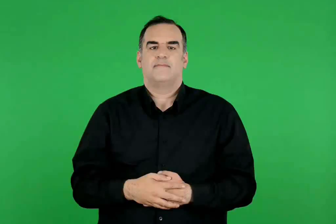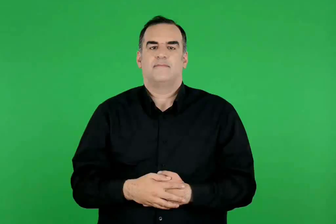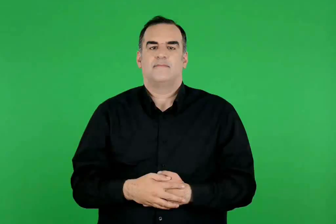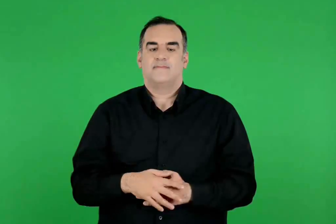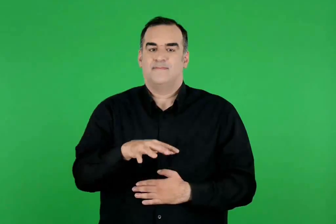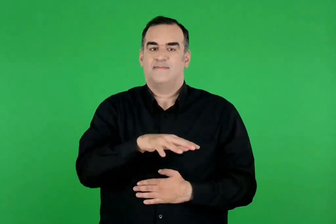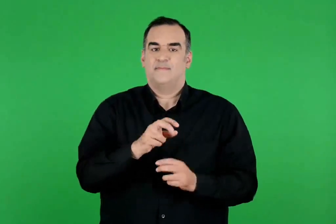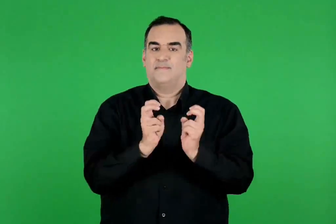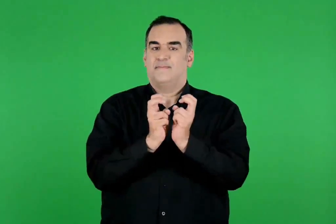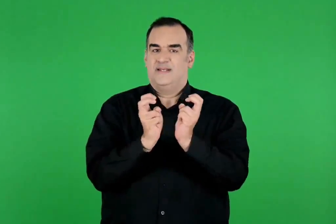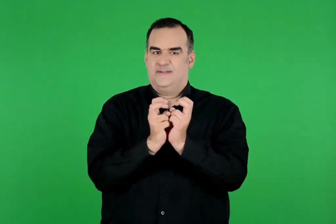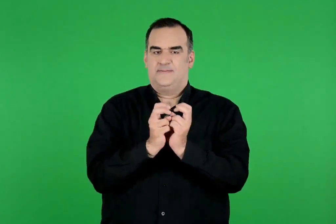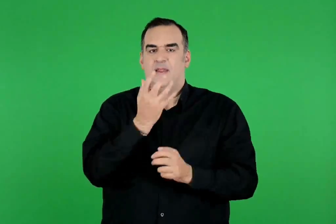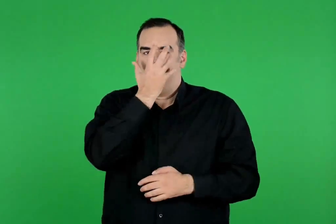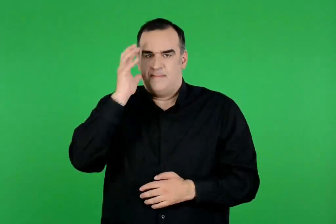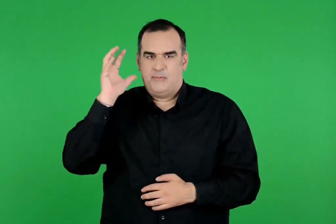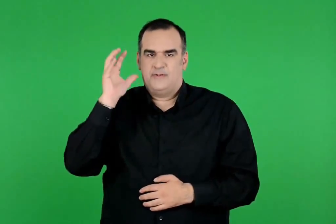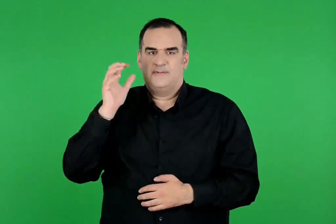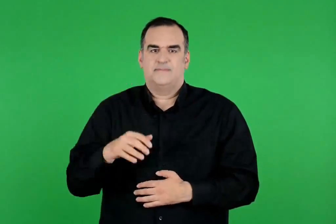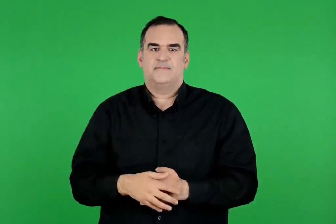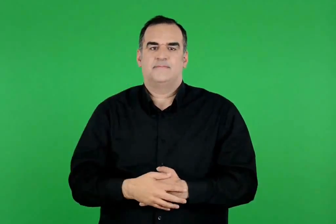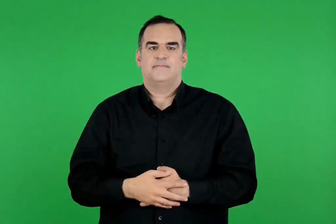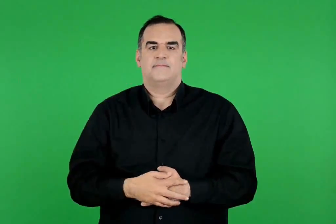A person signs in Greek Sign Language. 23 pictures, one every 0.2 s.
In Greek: μυκήνες αγαμέμνονας
